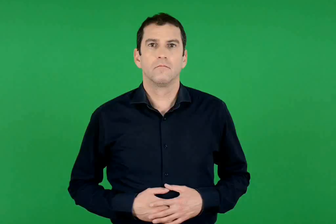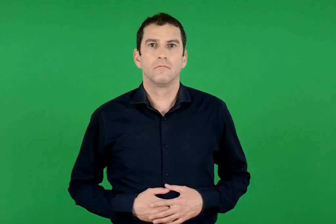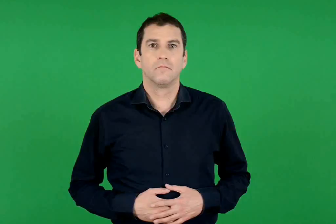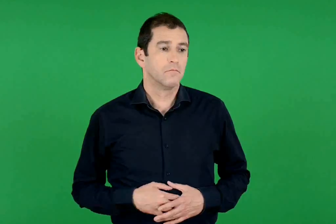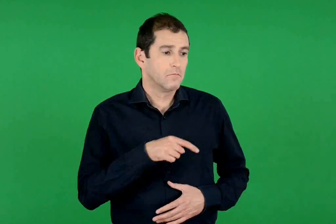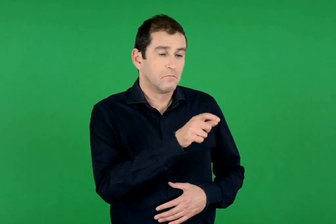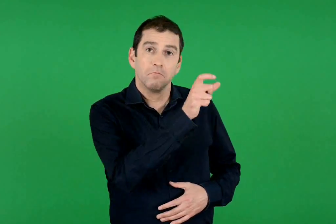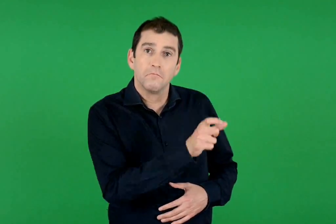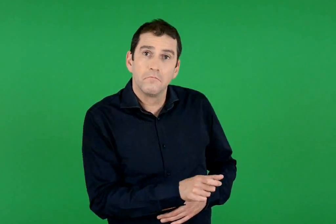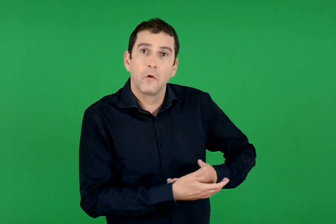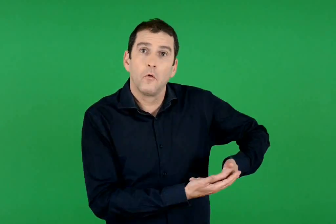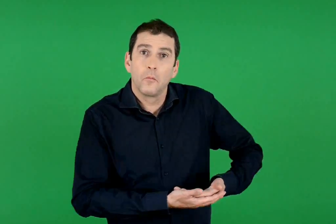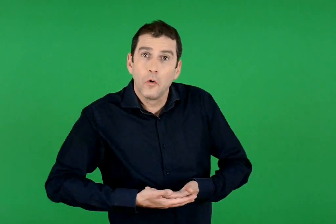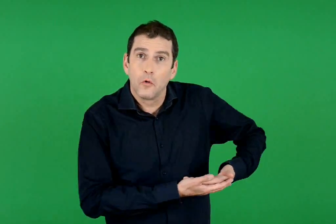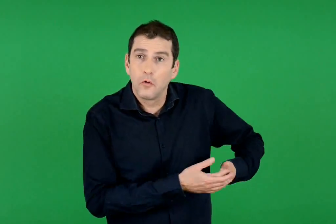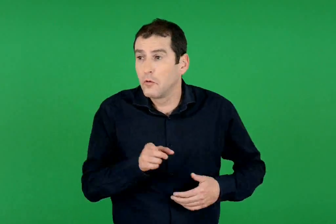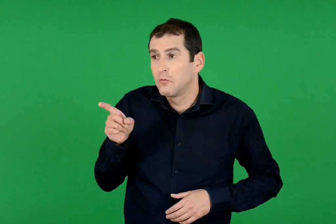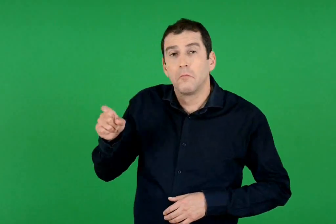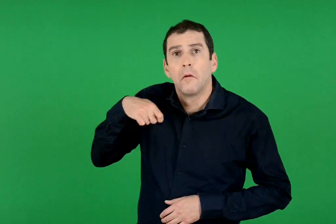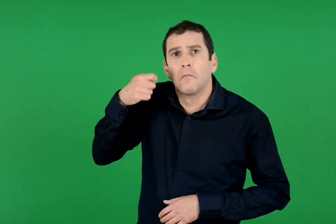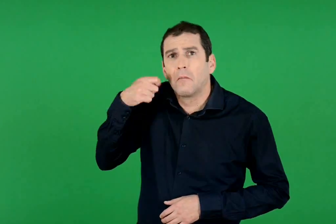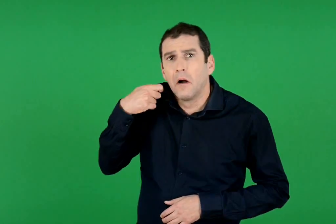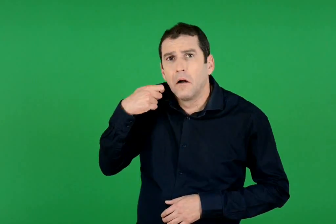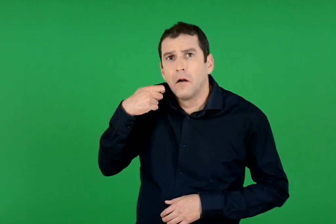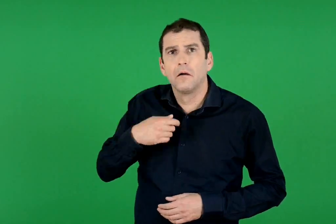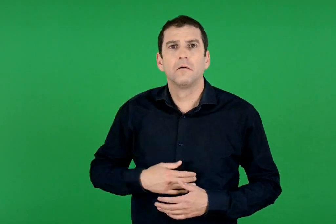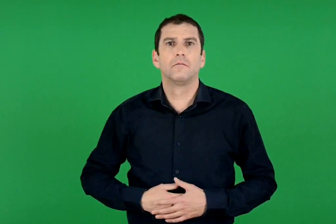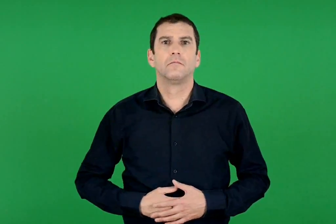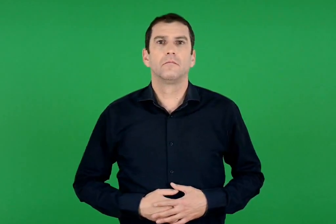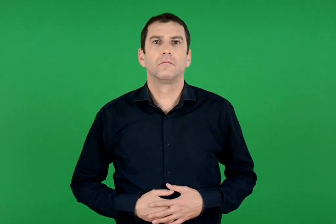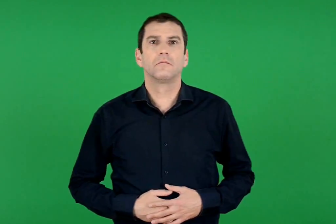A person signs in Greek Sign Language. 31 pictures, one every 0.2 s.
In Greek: ένα μωρό με τη μητέρα του ;
